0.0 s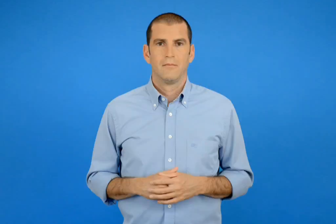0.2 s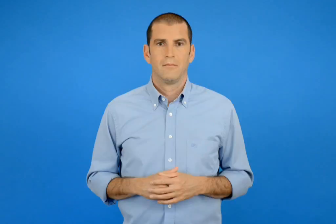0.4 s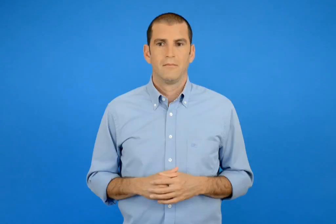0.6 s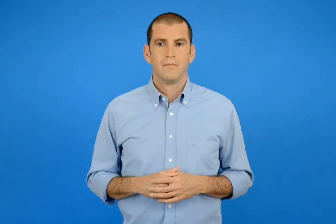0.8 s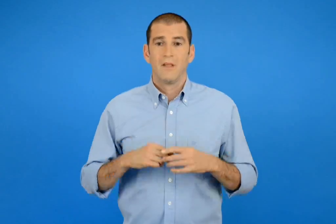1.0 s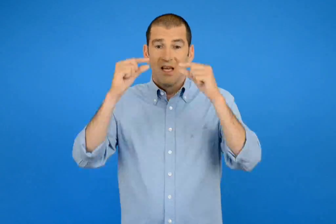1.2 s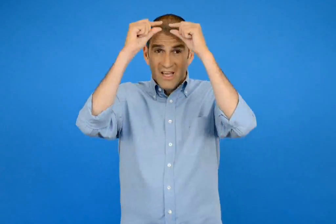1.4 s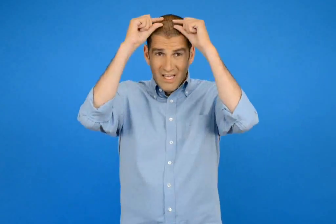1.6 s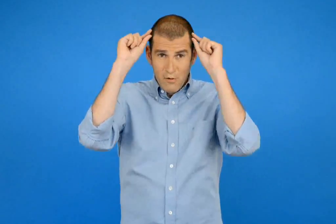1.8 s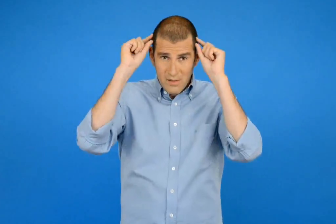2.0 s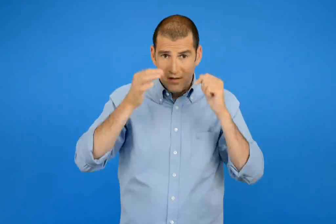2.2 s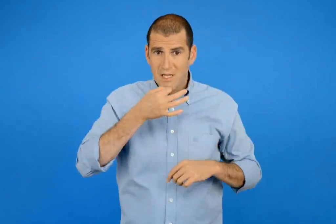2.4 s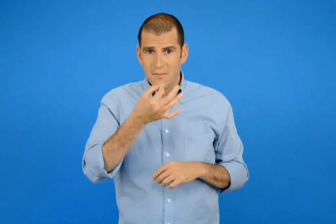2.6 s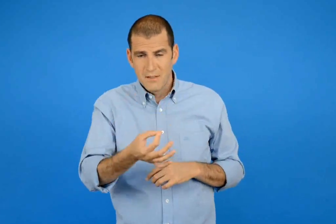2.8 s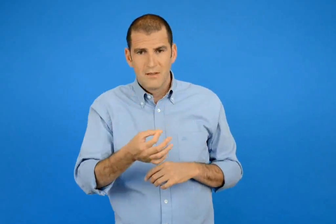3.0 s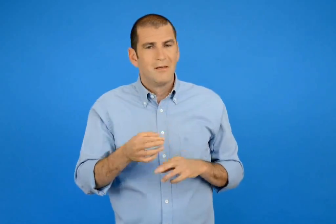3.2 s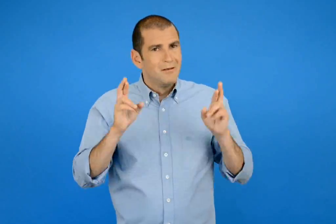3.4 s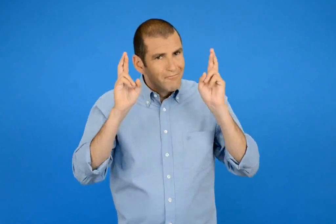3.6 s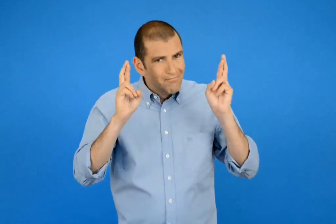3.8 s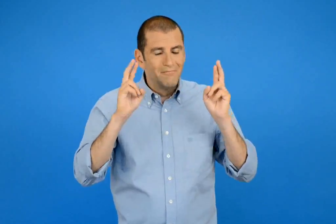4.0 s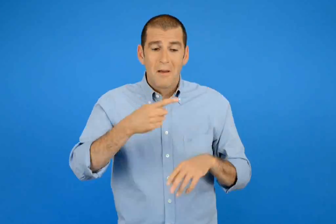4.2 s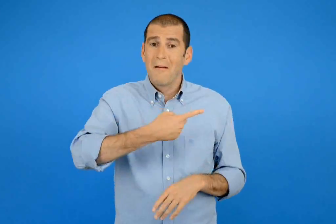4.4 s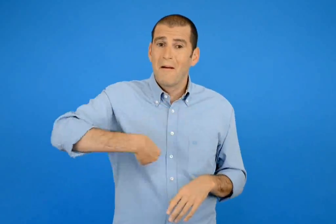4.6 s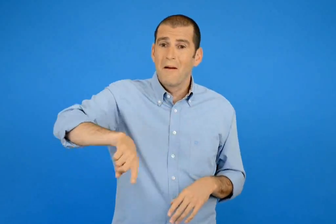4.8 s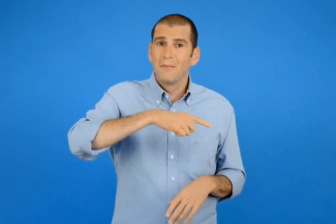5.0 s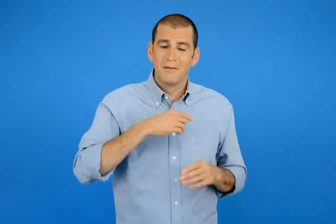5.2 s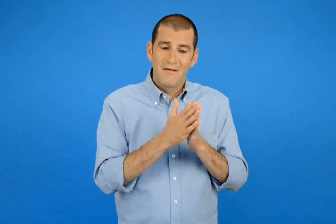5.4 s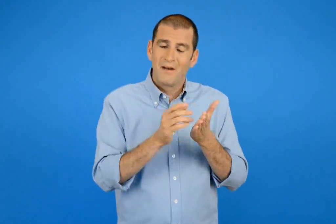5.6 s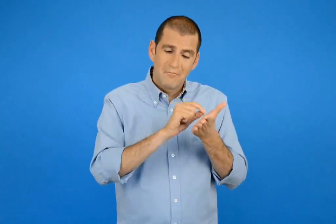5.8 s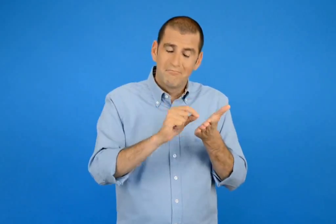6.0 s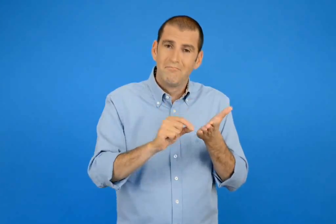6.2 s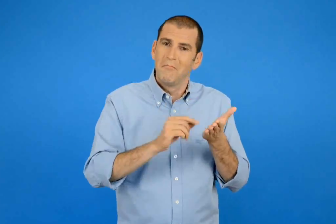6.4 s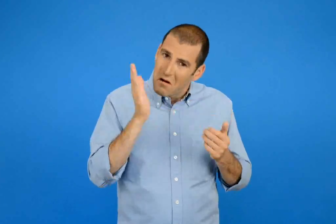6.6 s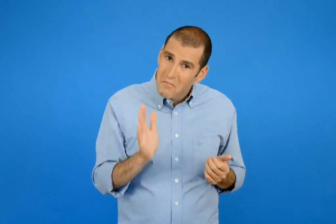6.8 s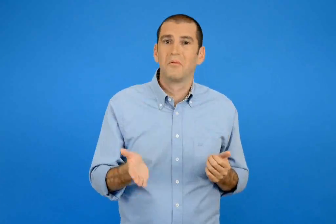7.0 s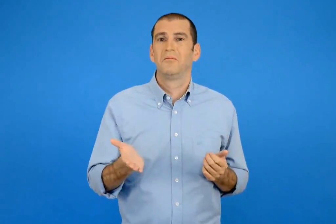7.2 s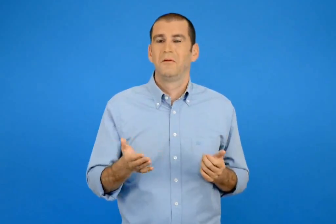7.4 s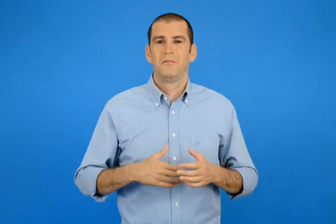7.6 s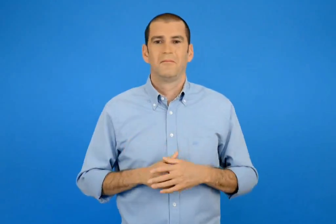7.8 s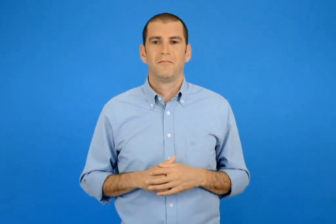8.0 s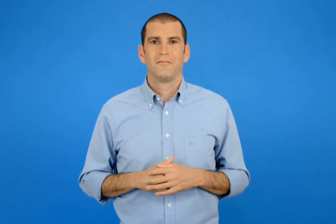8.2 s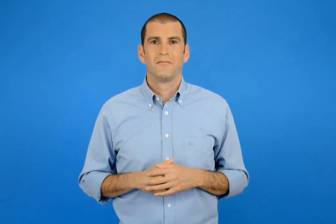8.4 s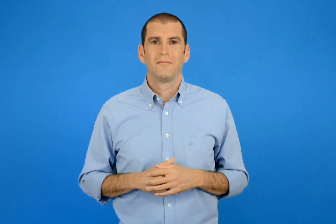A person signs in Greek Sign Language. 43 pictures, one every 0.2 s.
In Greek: μακάρι να μπορούσαμε να γράφαμε κι εμείς βιβλία είπε η ιωάννα
